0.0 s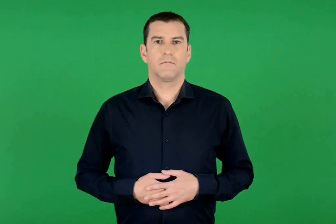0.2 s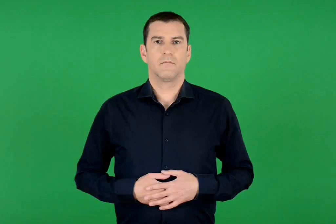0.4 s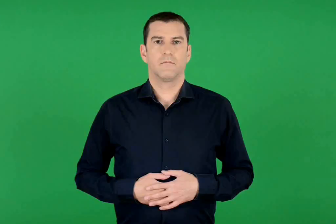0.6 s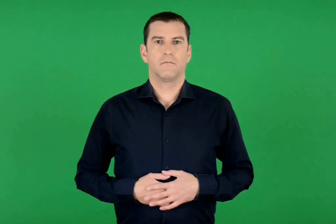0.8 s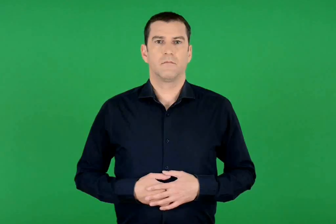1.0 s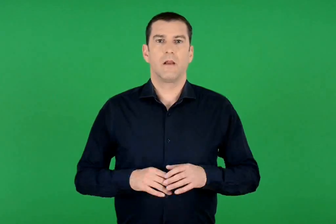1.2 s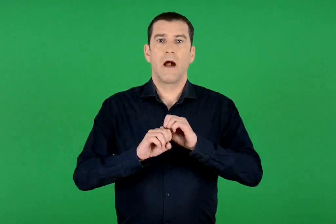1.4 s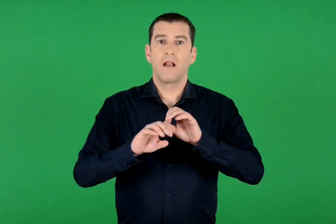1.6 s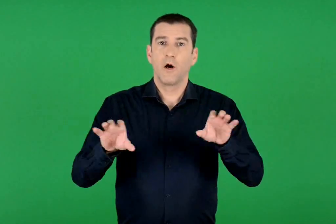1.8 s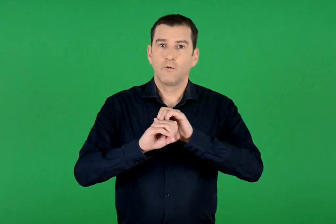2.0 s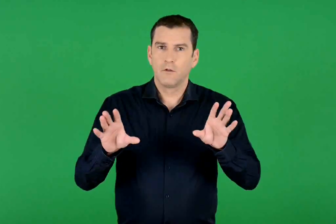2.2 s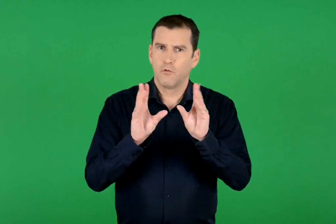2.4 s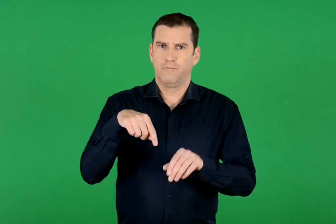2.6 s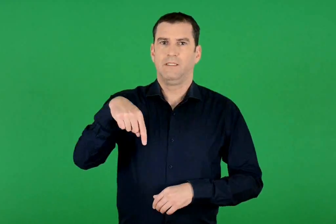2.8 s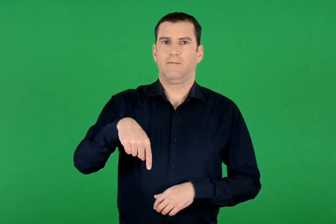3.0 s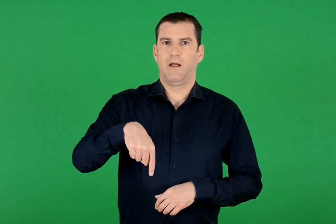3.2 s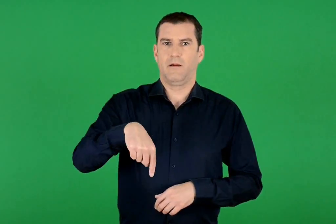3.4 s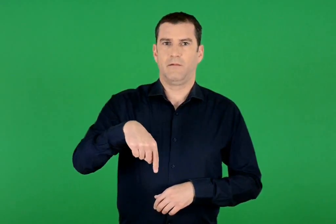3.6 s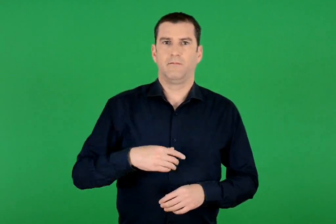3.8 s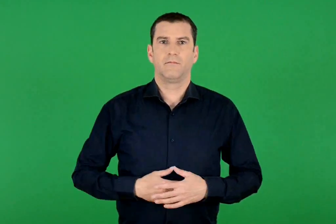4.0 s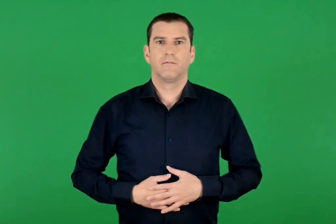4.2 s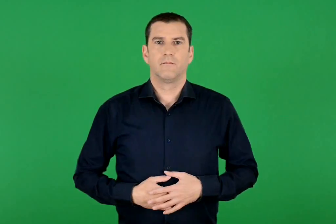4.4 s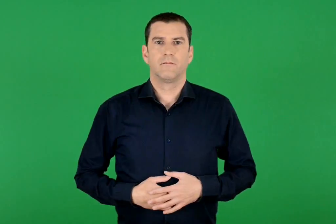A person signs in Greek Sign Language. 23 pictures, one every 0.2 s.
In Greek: η ενημέρωση σήμερα
